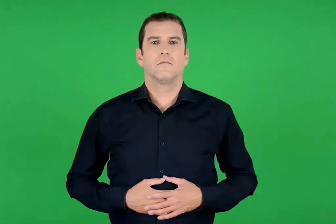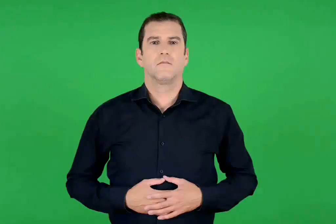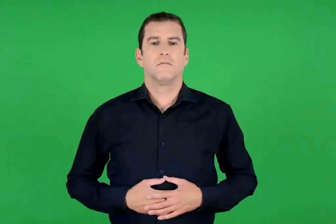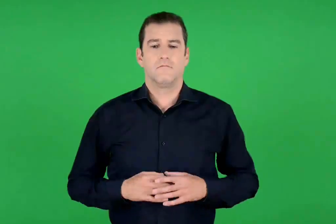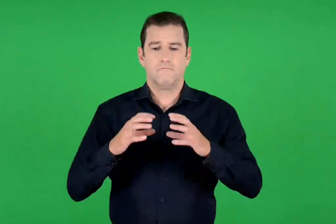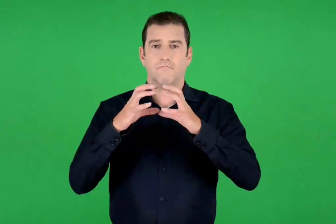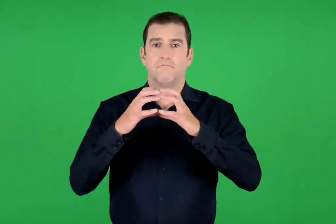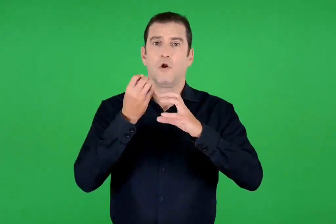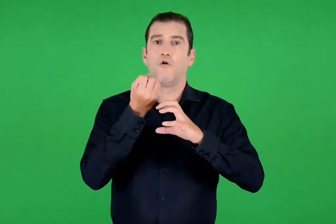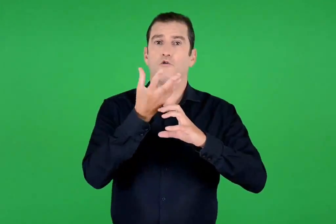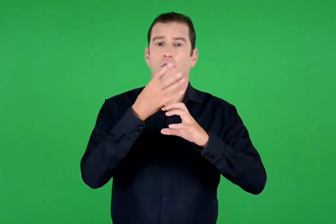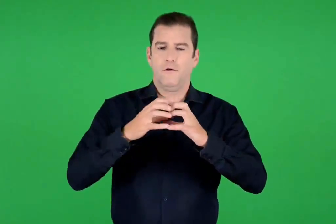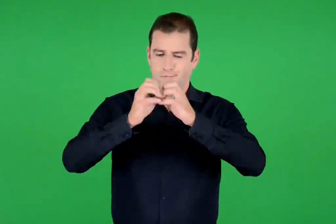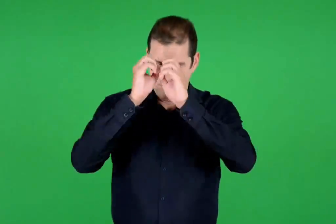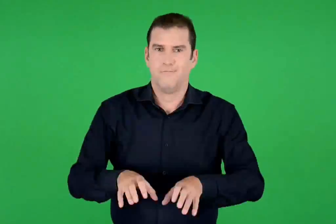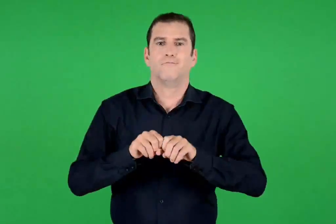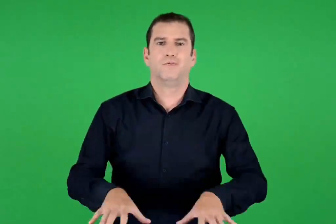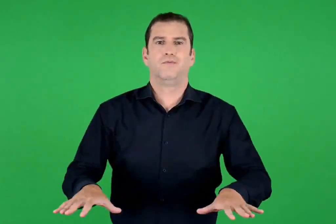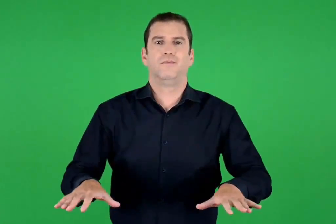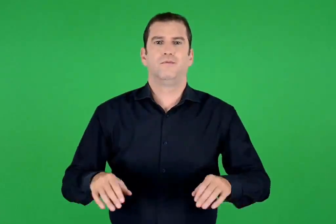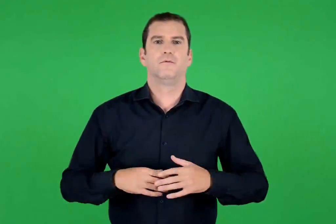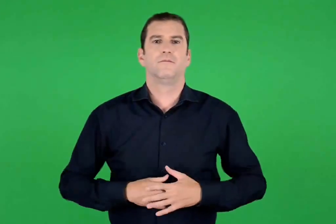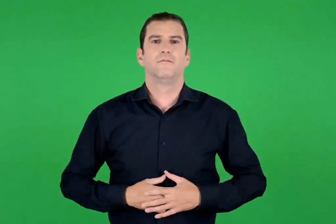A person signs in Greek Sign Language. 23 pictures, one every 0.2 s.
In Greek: το σπάσιμο του ροδιού
